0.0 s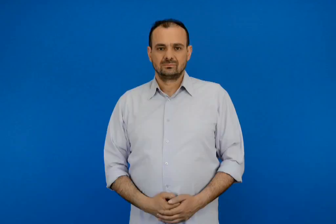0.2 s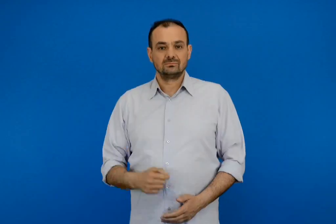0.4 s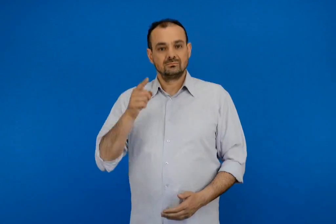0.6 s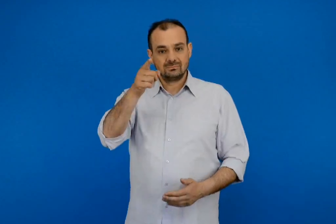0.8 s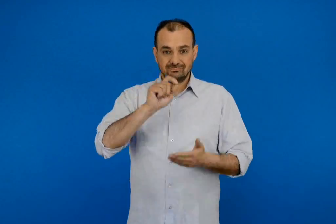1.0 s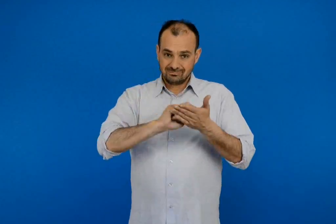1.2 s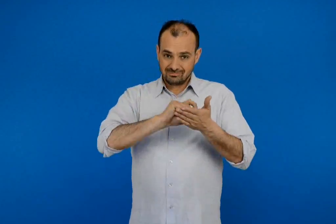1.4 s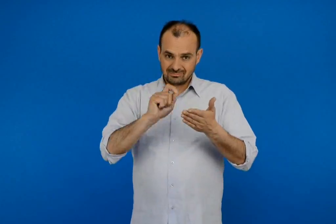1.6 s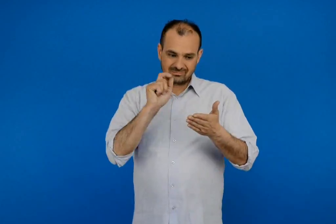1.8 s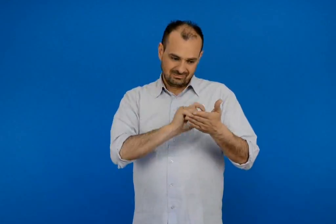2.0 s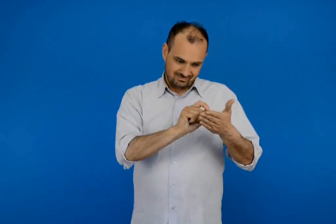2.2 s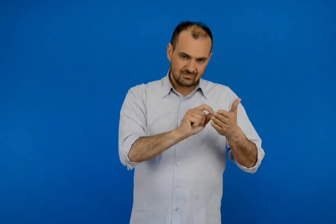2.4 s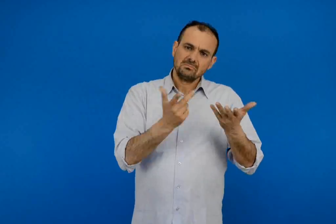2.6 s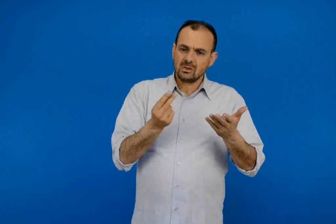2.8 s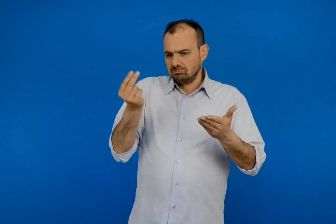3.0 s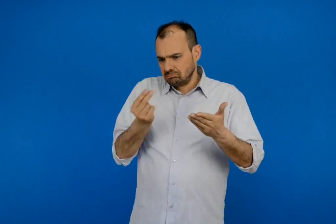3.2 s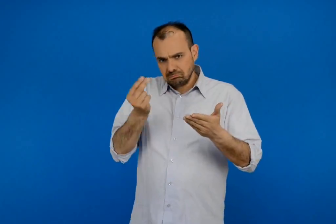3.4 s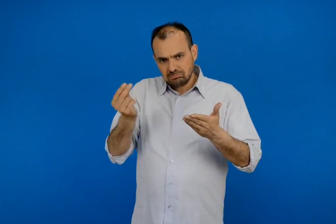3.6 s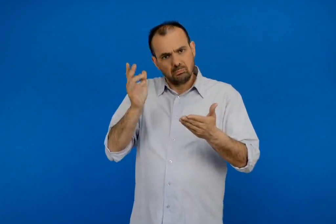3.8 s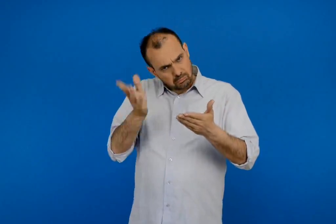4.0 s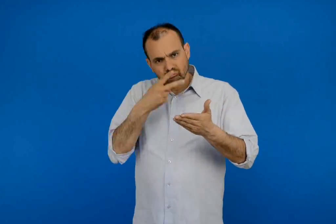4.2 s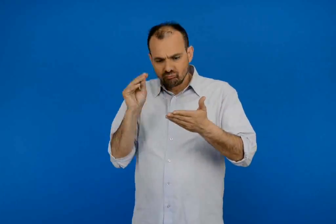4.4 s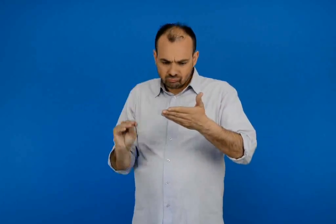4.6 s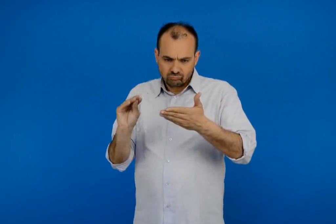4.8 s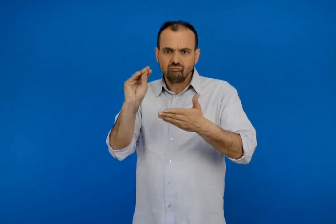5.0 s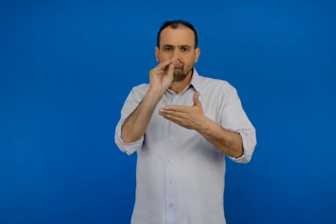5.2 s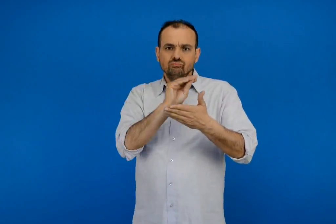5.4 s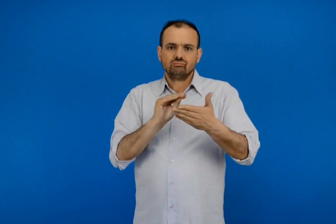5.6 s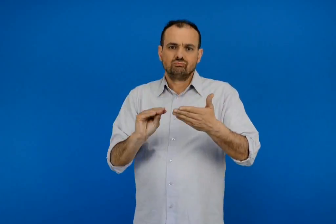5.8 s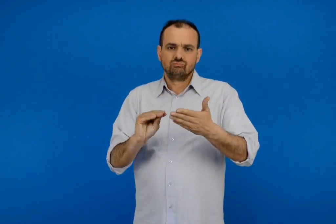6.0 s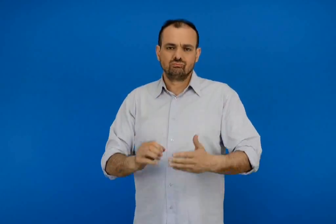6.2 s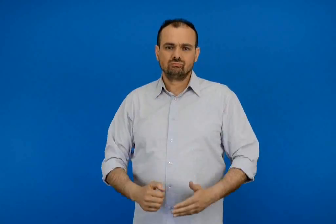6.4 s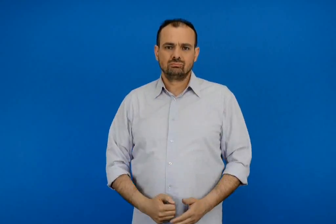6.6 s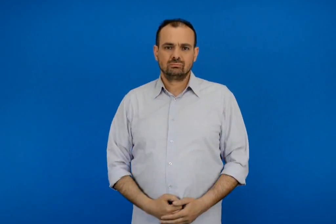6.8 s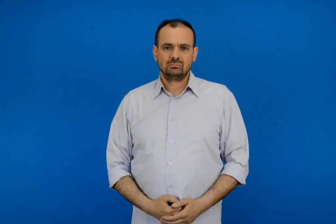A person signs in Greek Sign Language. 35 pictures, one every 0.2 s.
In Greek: μπορείς να γράψεις τα ονόματα τους η να τα ζωγραφίσεις
